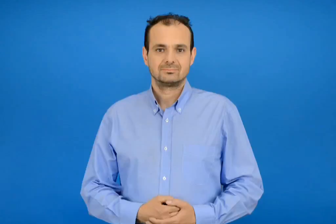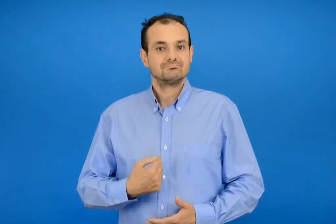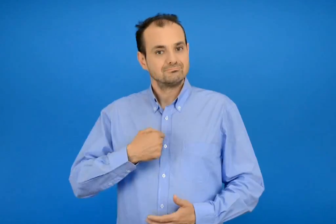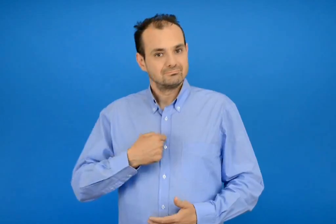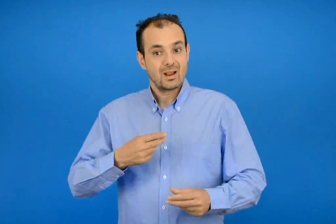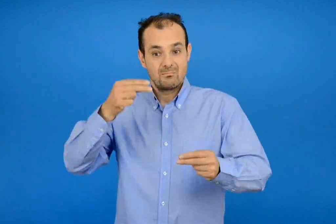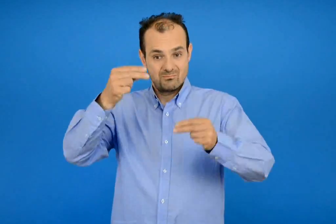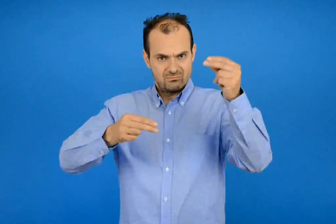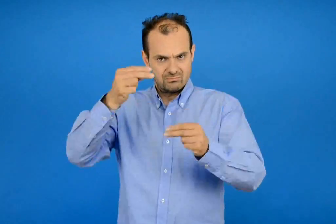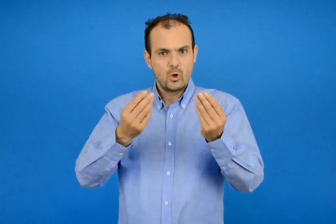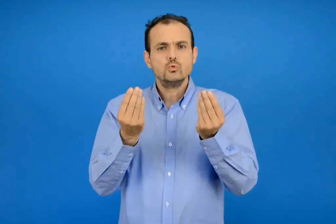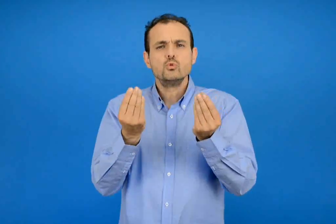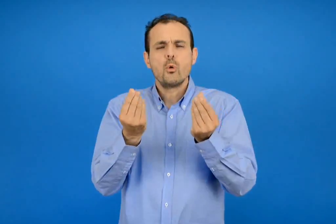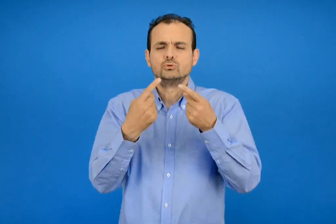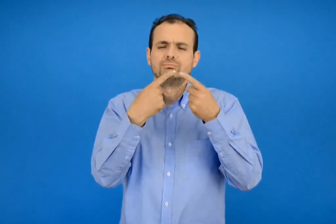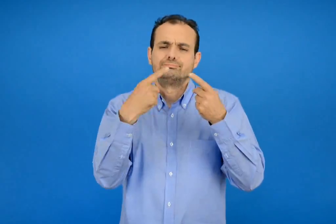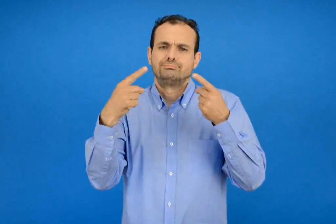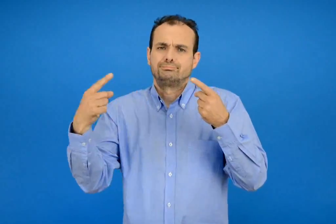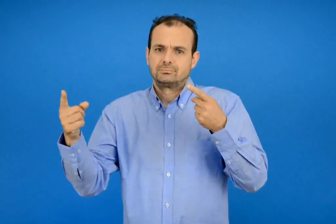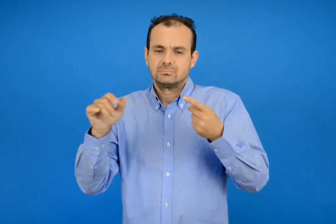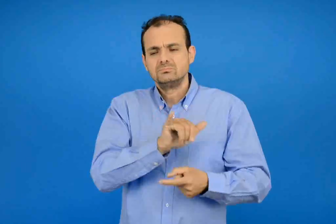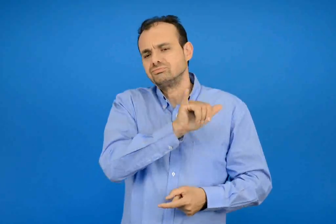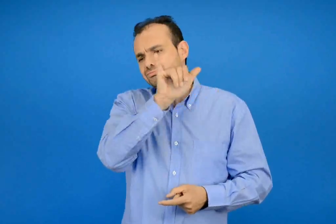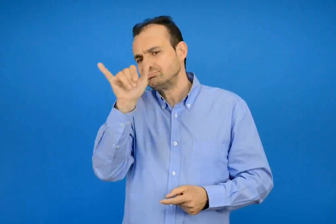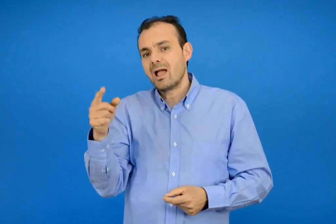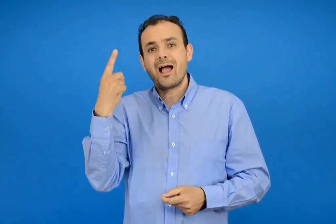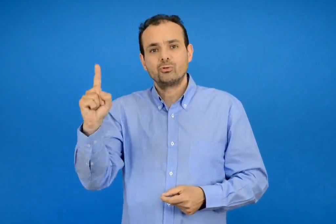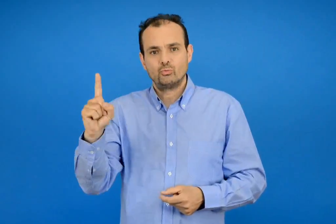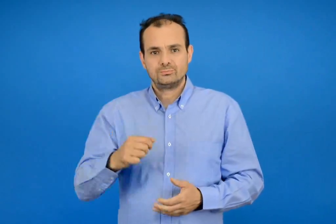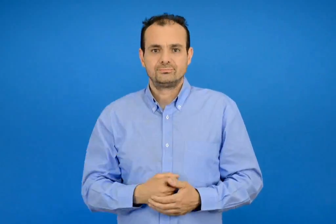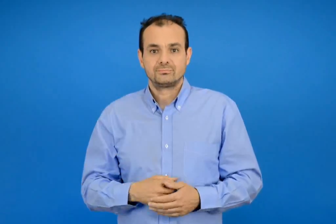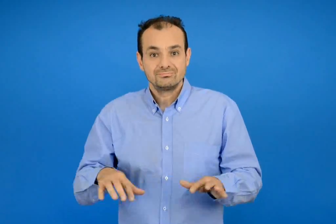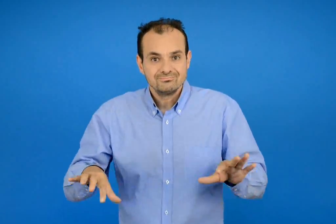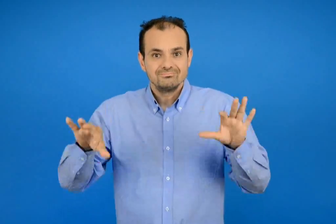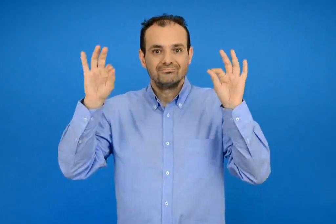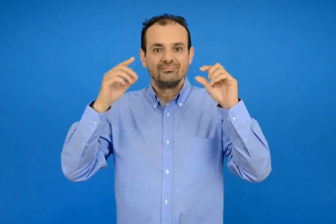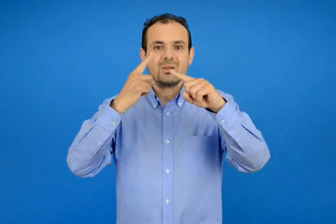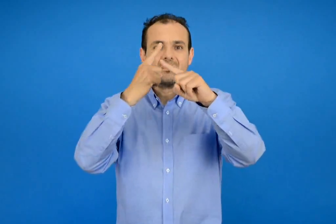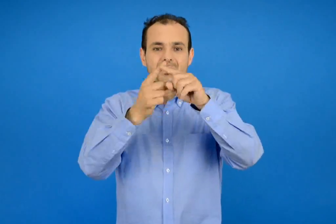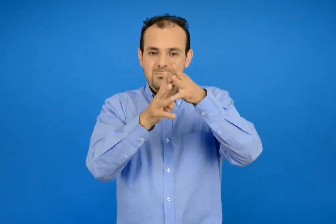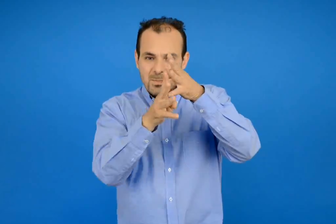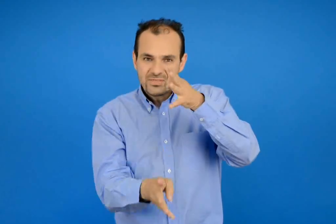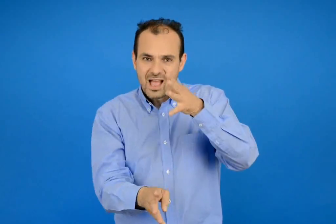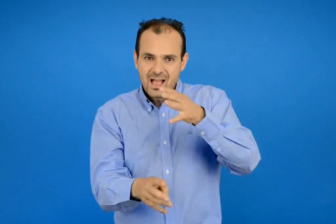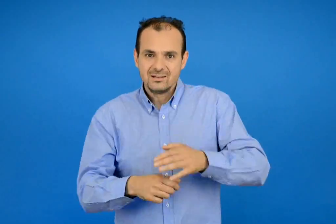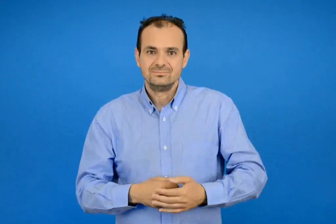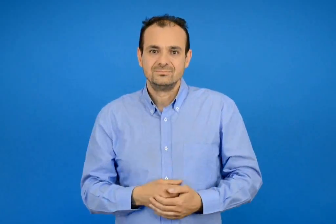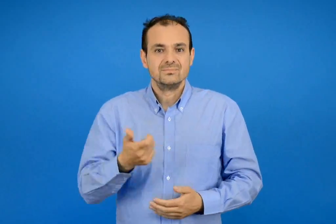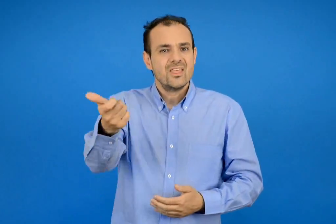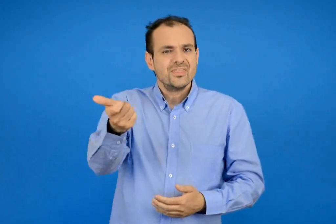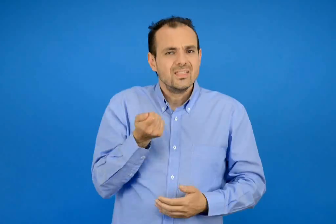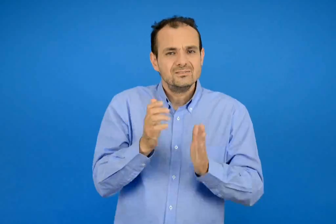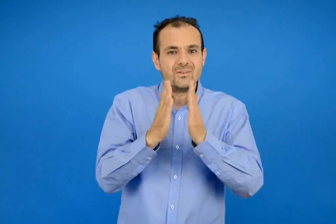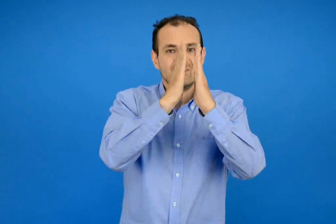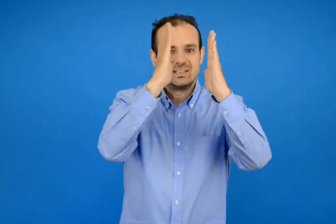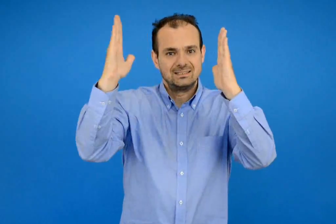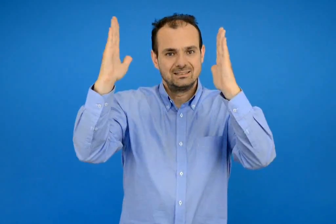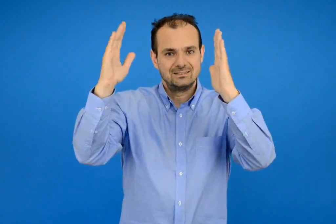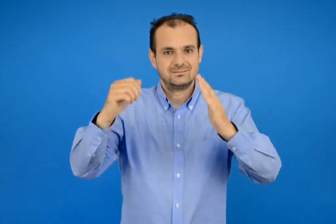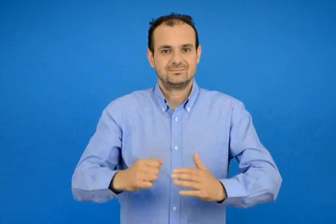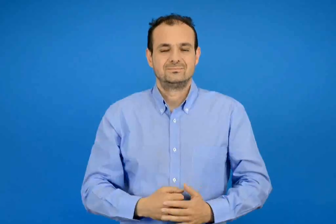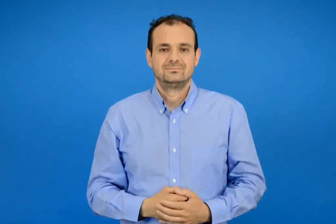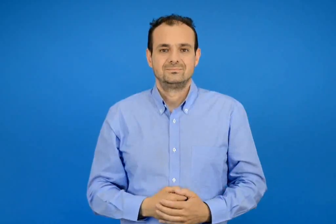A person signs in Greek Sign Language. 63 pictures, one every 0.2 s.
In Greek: υπολογίζω με πολλούς τρόπους μέχρι το 100 εισαγωγή στην προπαίδεια η δανειστική βιβλιοθήκη
